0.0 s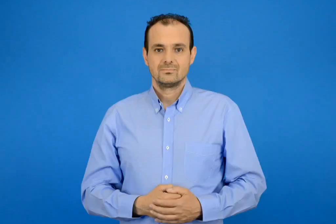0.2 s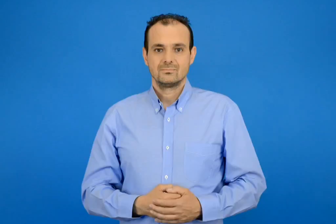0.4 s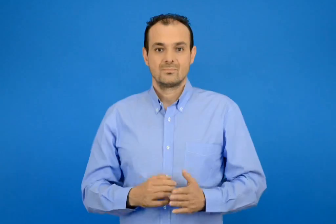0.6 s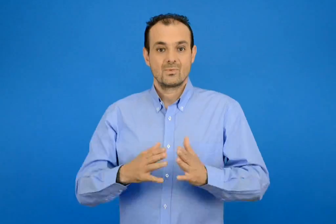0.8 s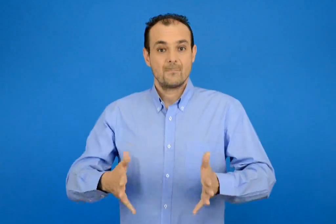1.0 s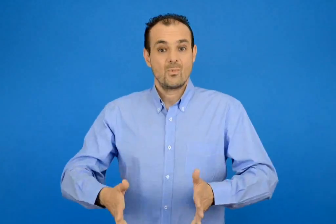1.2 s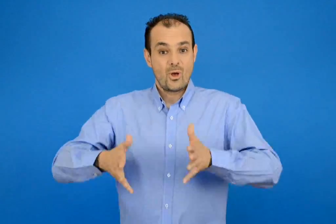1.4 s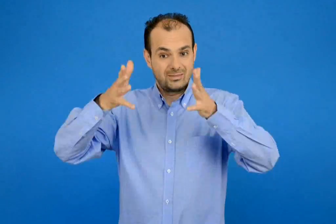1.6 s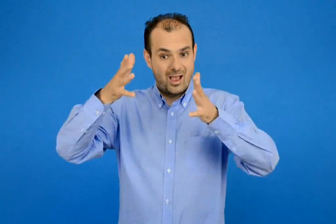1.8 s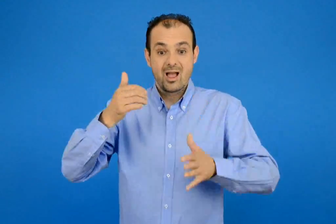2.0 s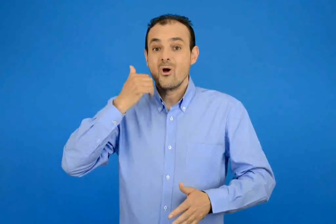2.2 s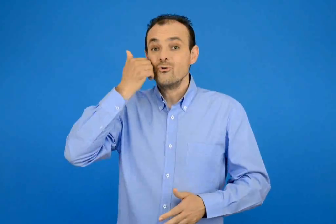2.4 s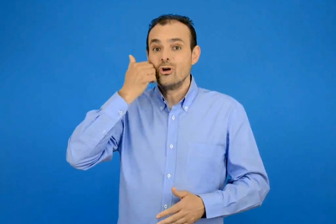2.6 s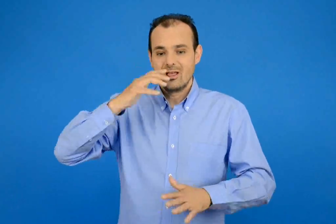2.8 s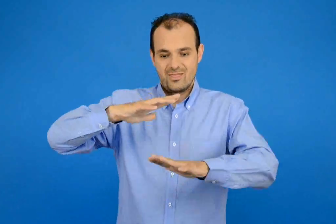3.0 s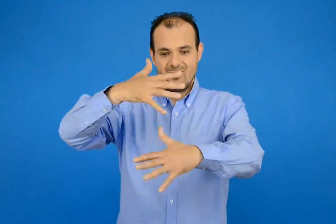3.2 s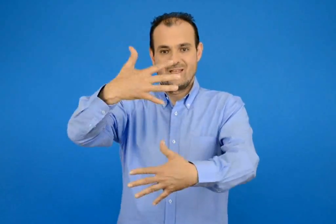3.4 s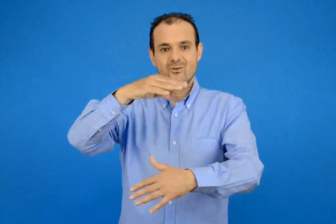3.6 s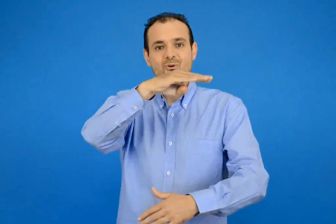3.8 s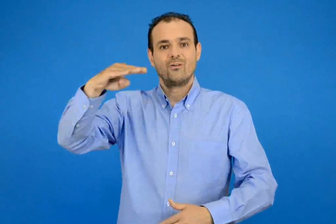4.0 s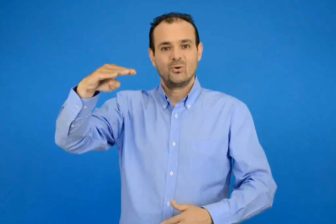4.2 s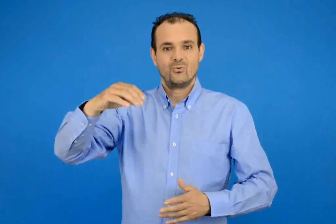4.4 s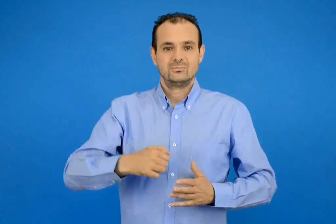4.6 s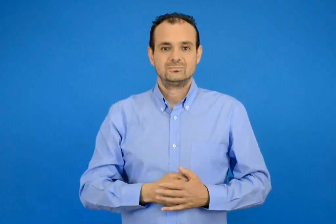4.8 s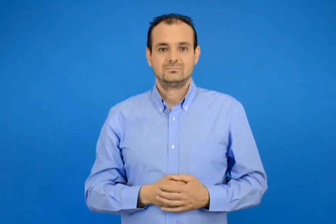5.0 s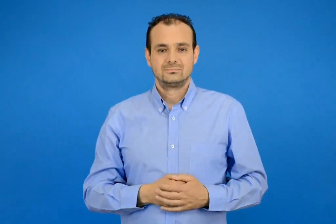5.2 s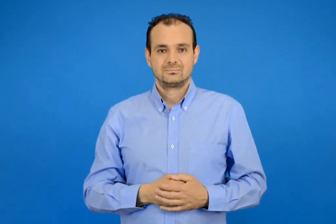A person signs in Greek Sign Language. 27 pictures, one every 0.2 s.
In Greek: τον 10ο όροφο στην κόκκινη πολυκατοικία
